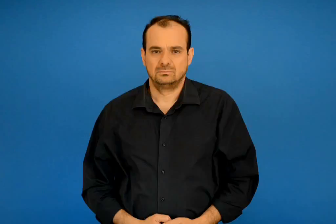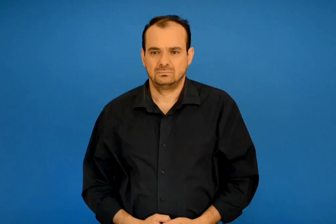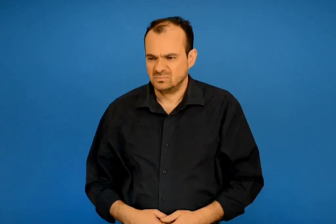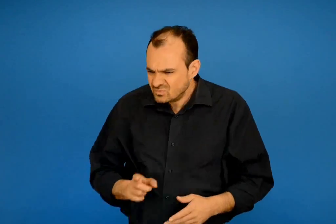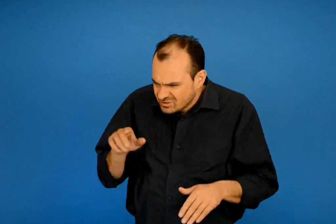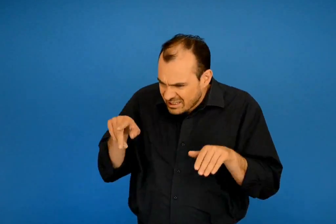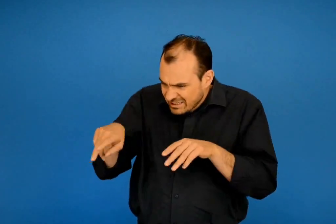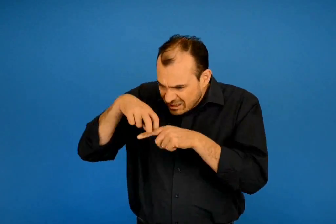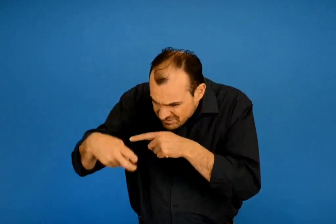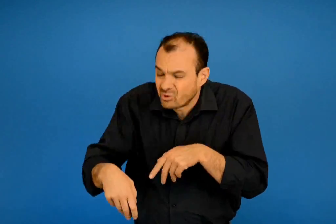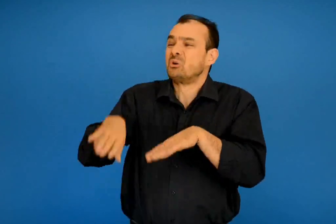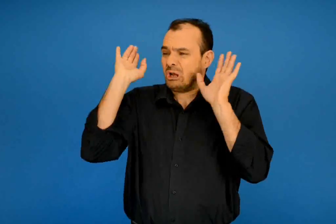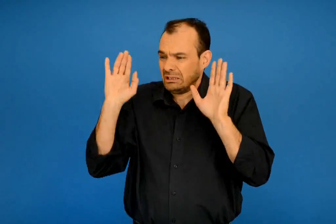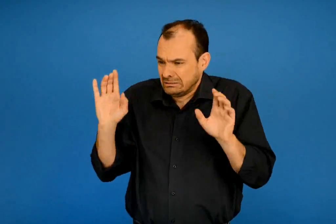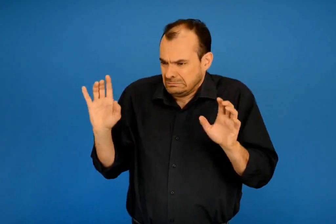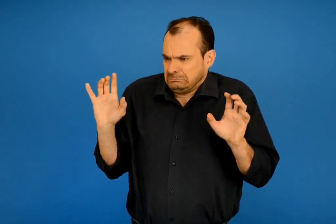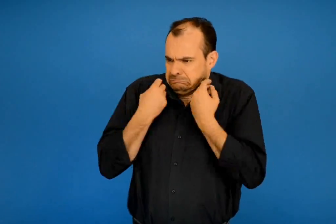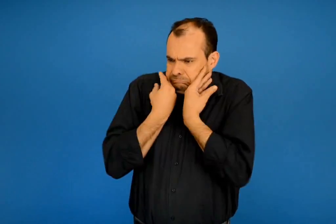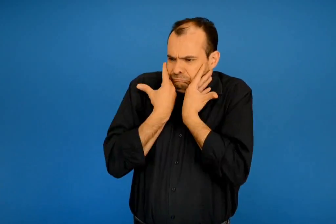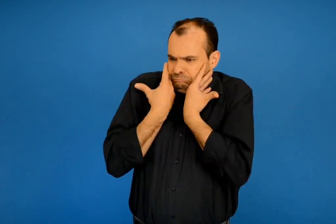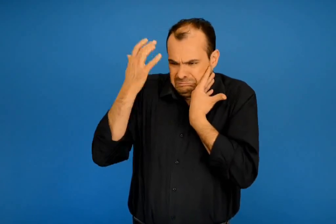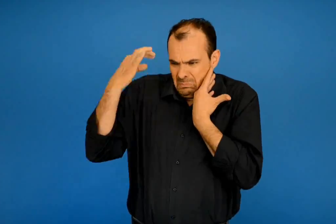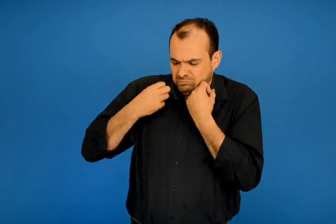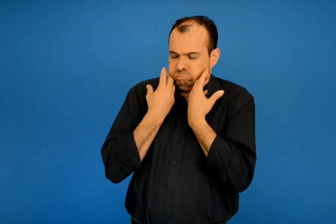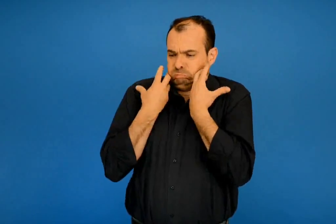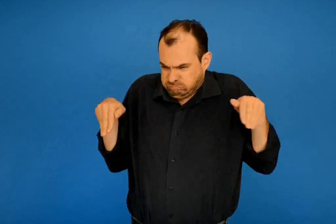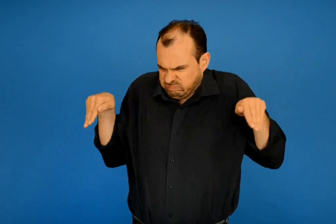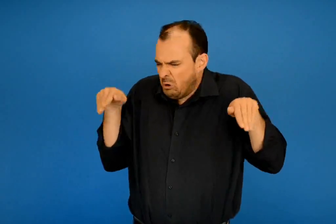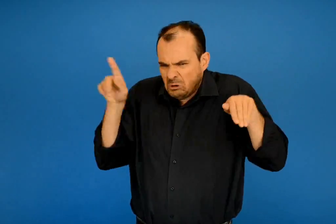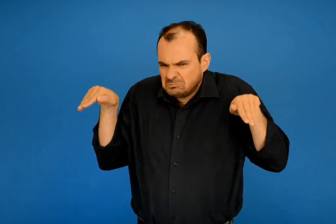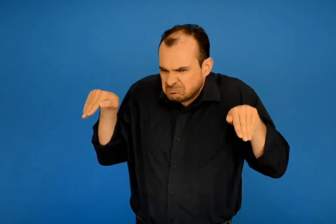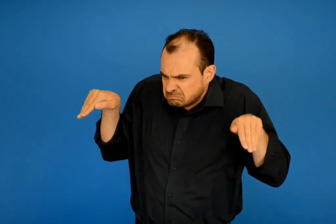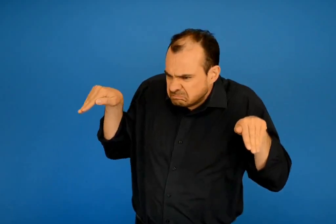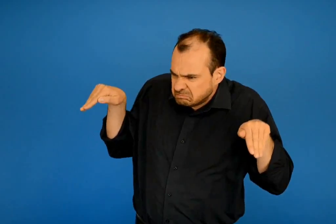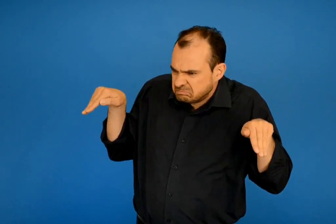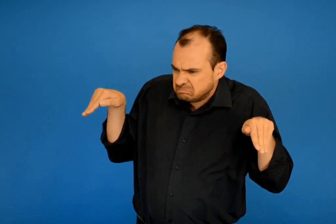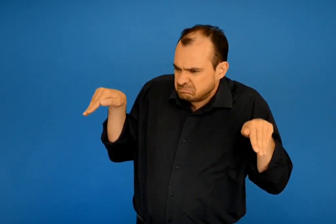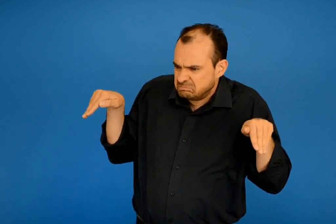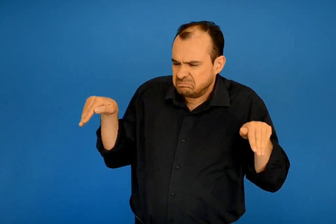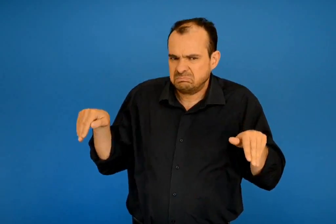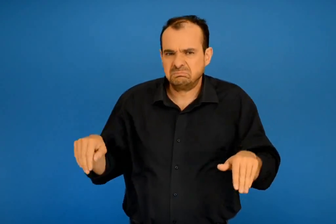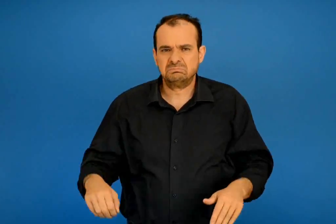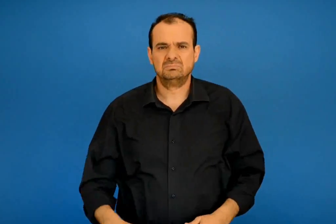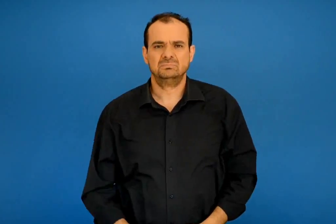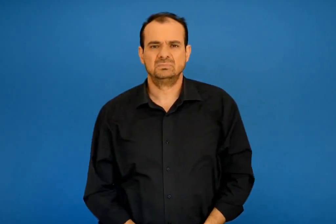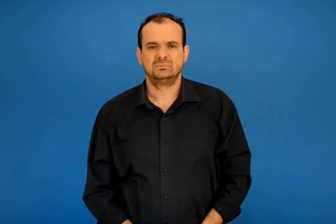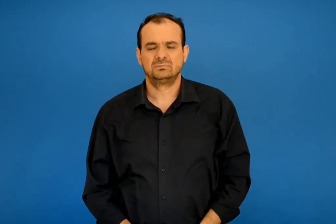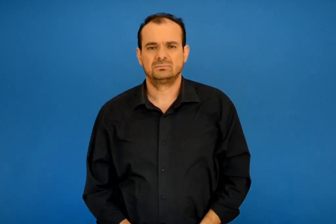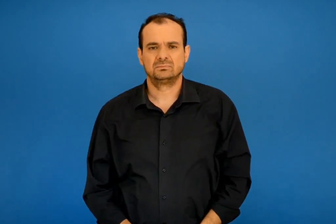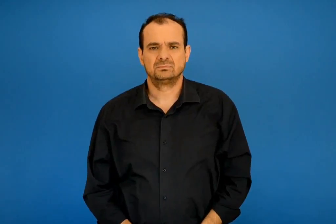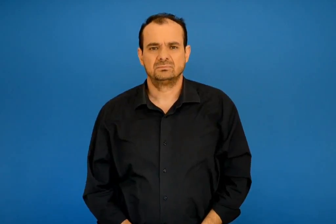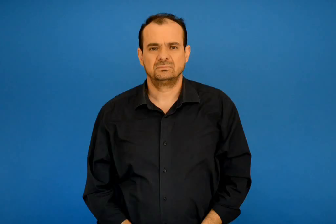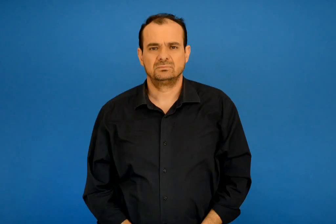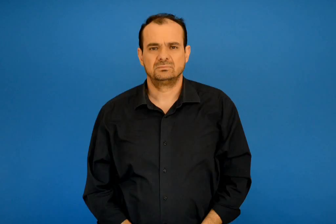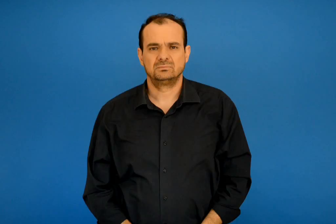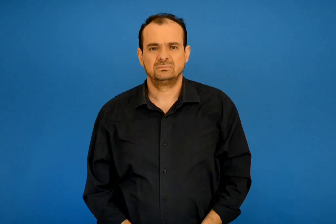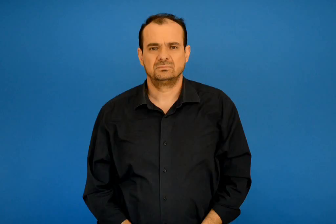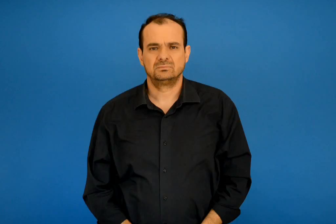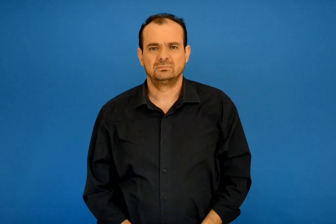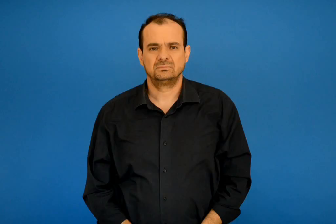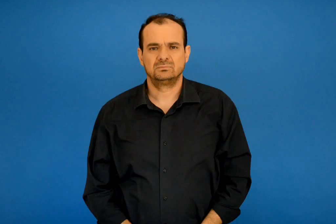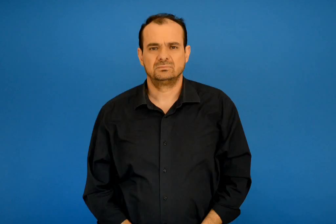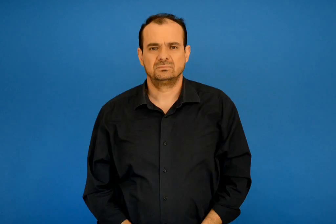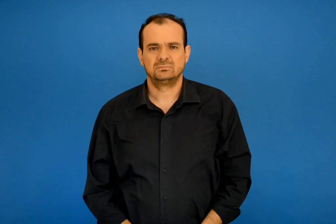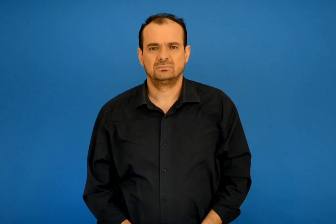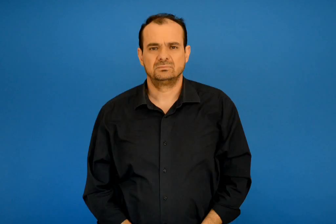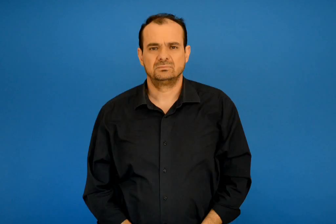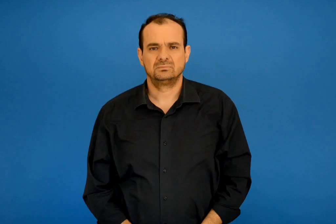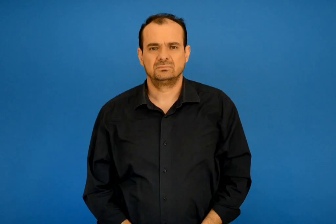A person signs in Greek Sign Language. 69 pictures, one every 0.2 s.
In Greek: δεν πέφτεις αγρίεψε τώρα ο ντικ - ντικ - ντικ τα κιτρινοπράσινα φτερά του λαιμού του και του σβέρκου του σηκωθήκανε όρθια ολόγυρα και ανακατευτήκαν άσχημα
